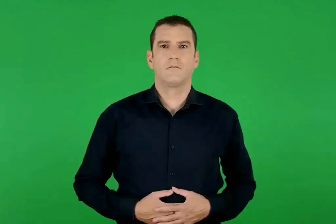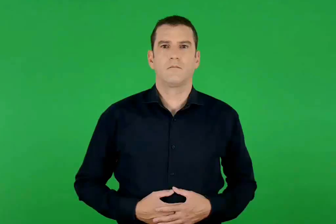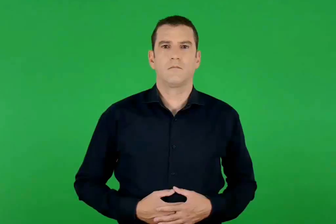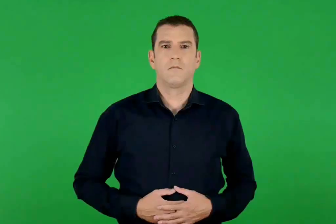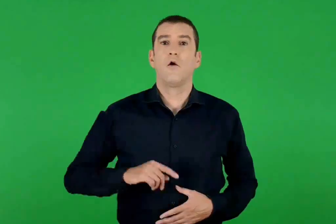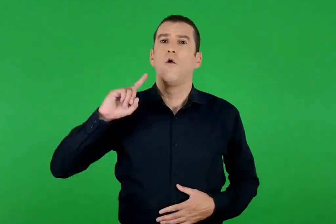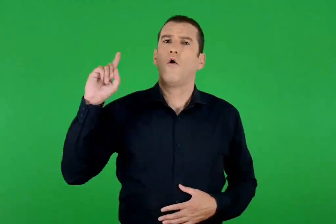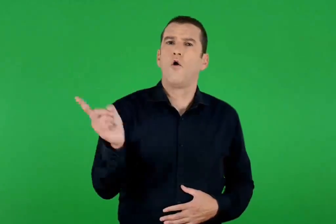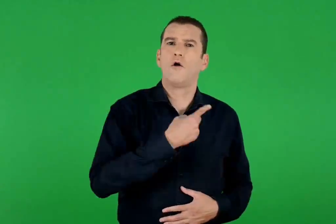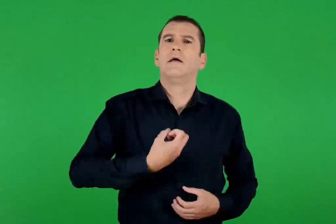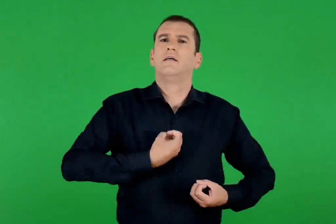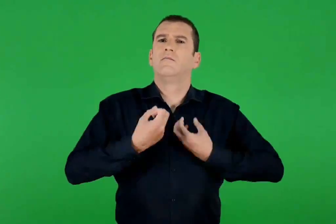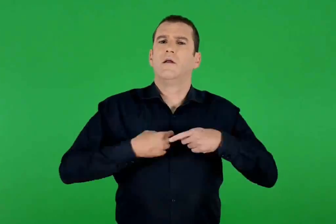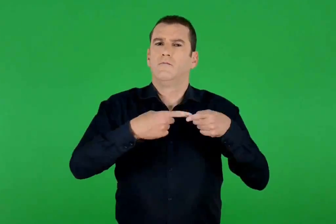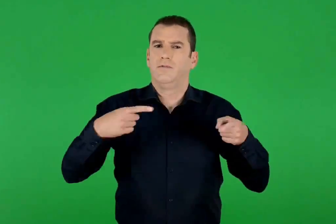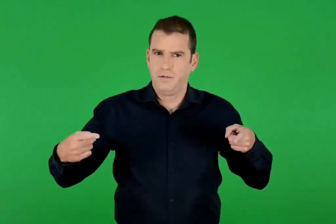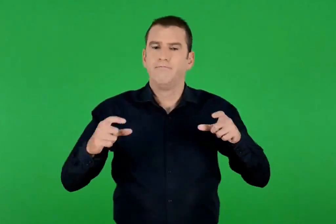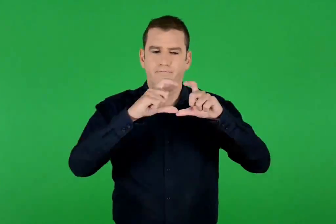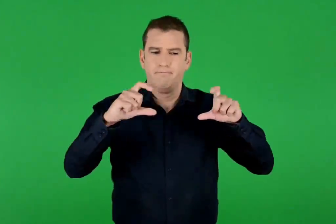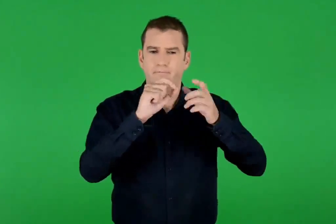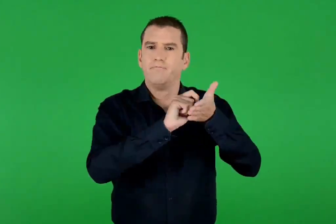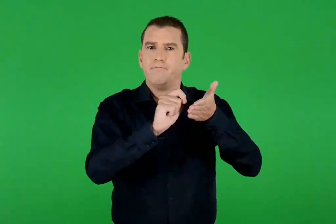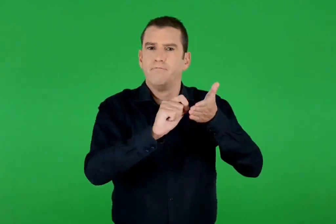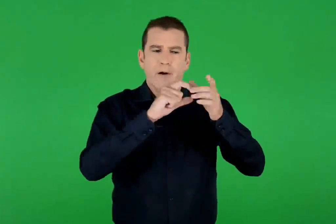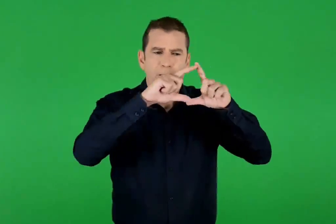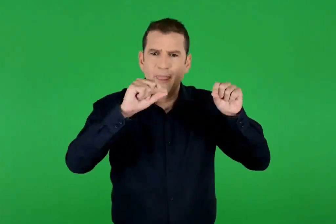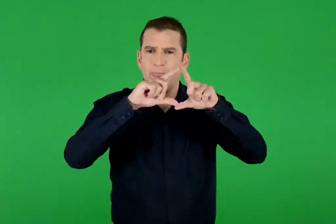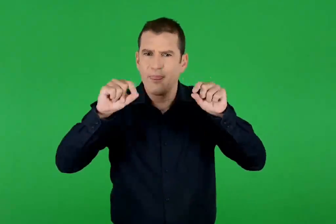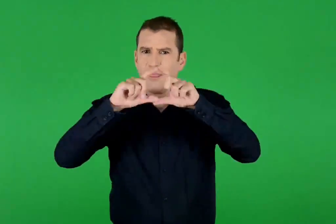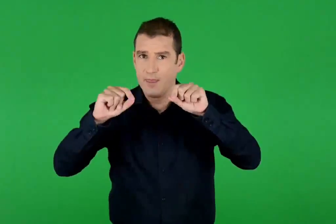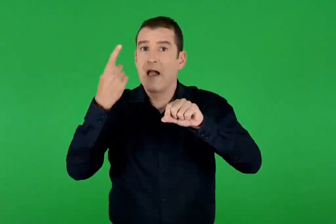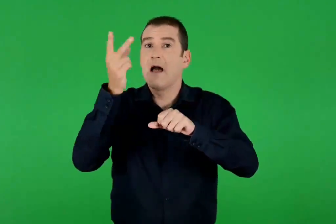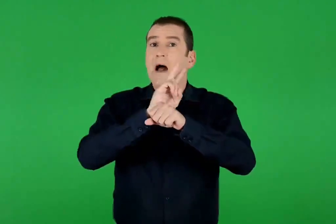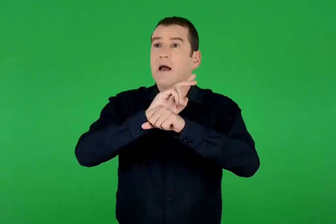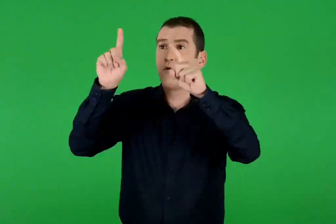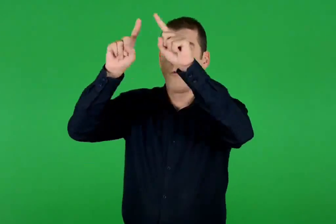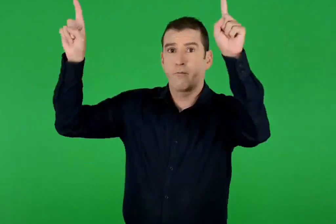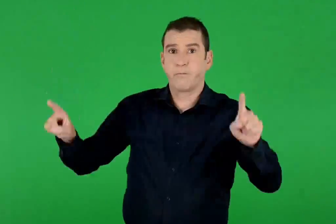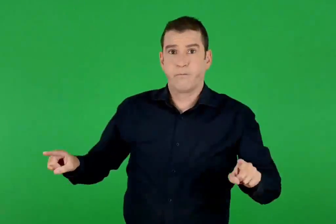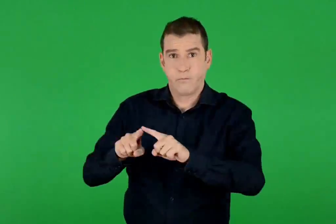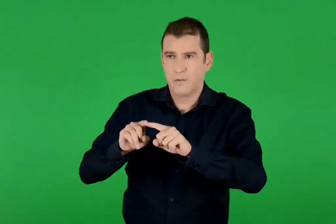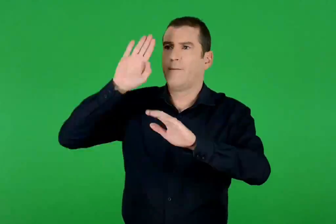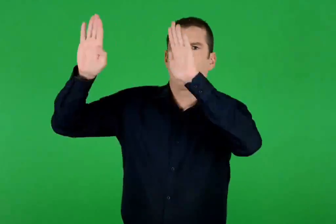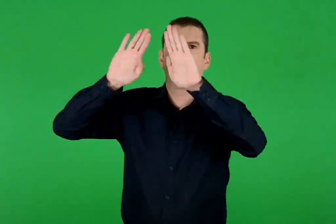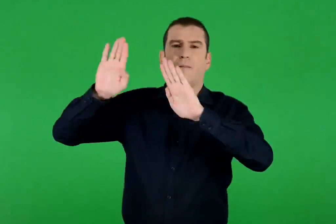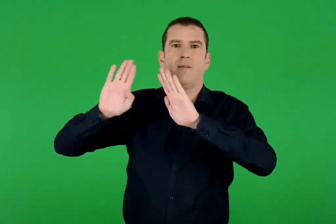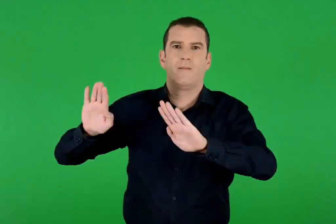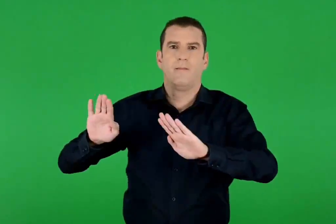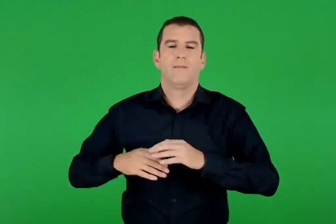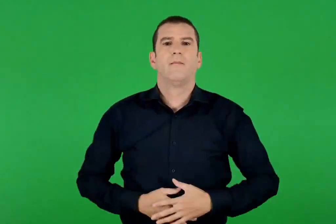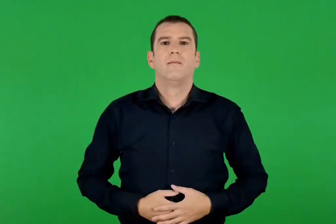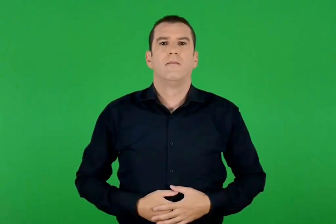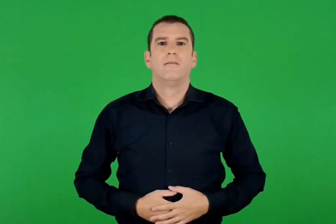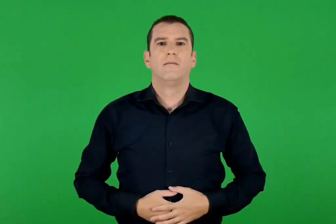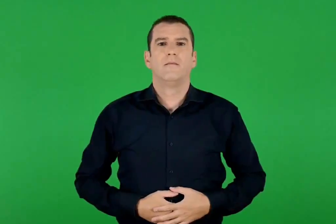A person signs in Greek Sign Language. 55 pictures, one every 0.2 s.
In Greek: γράφουμε όλοι τα συναισθήματά μας σε μικρά χαρτάκια και τα κολλάμε σε ένα μεγάλο χαρτί
